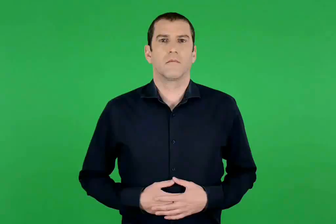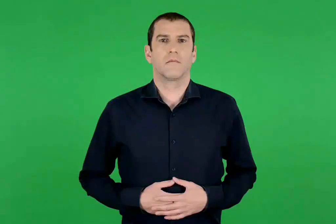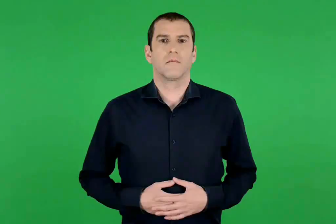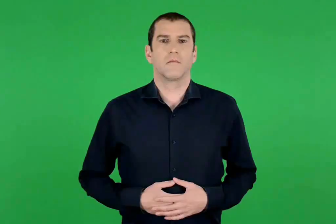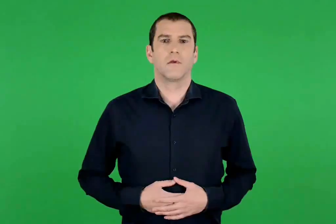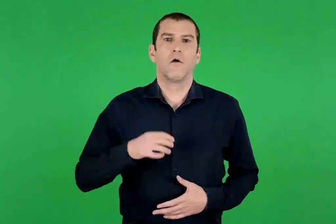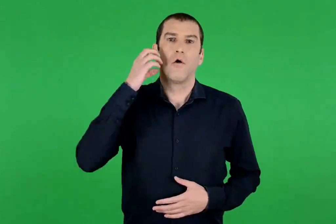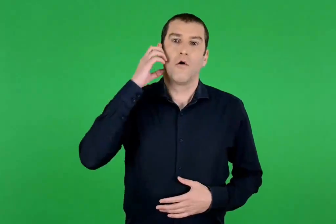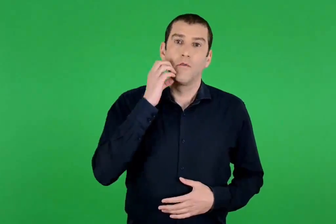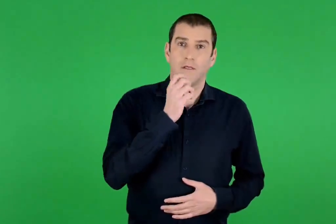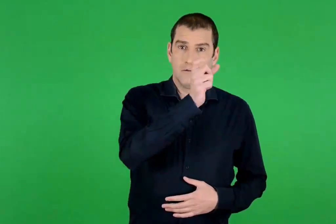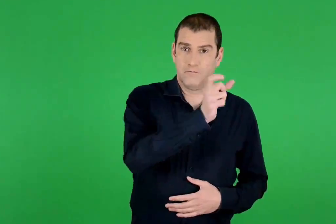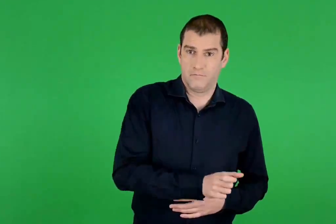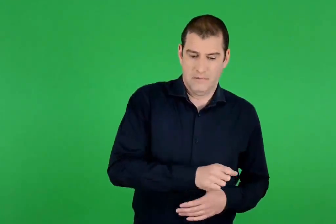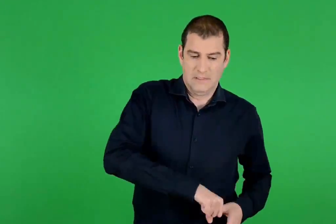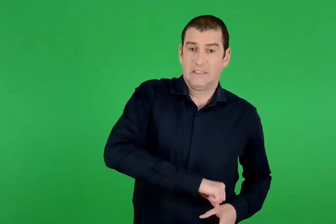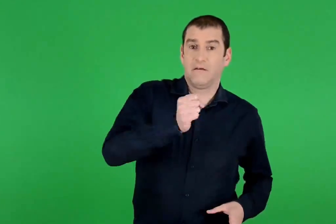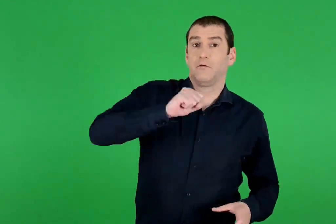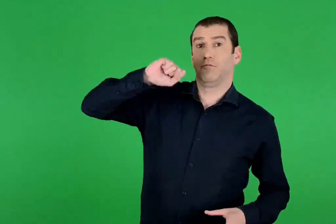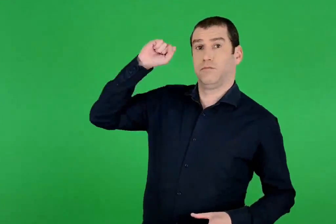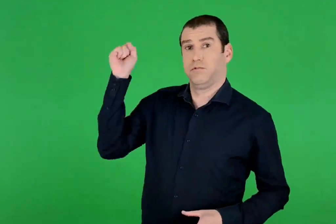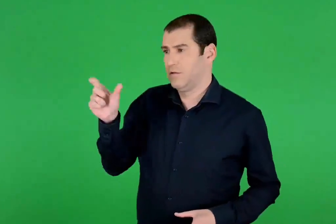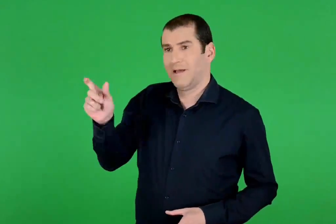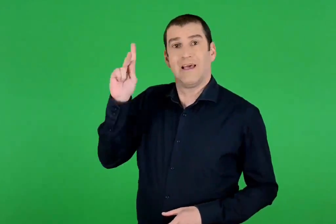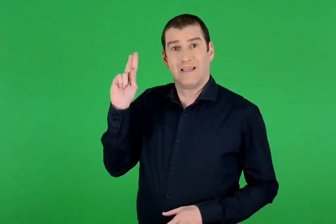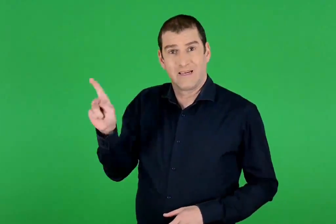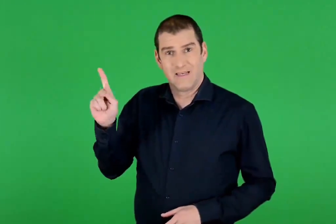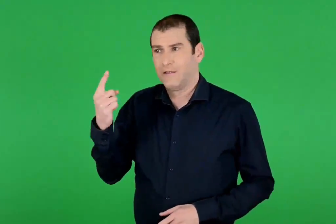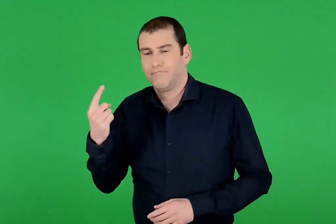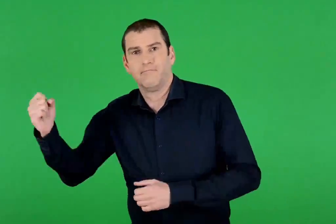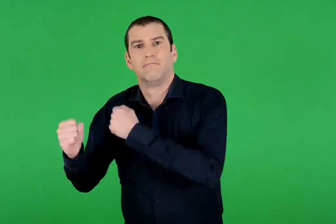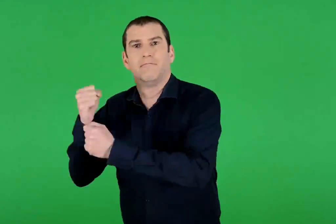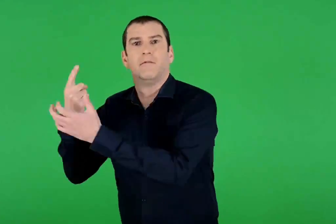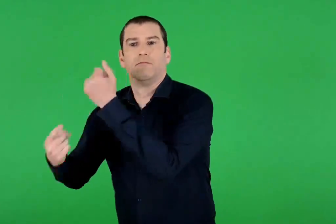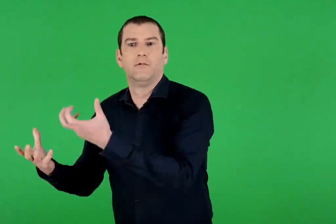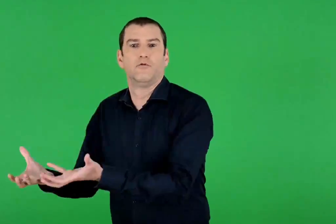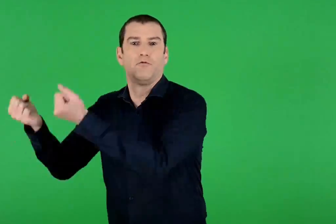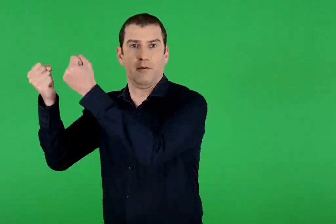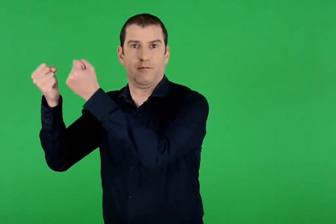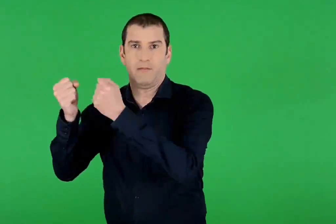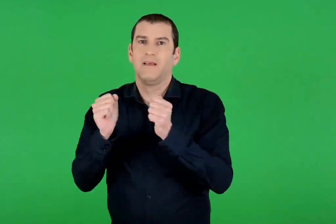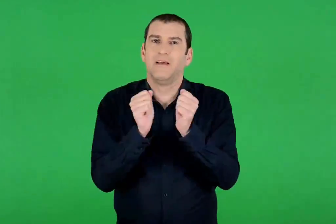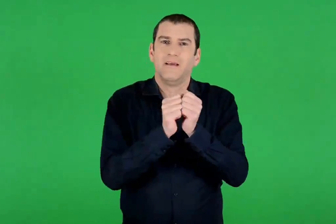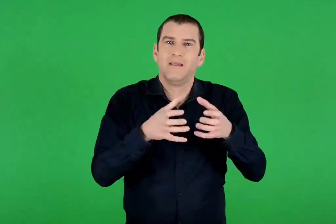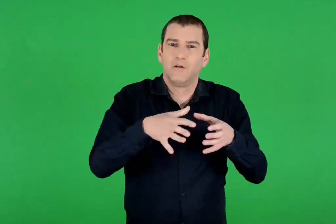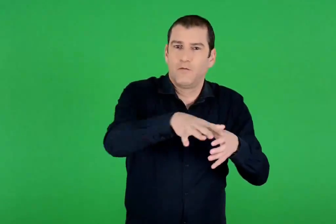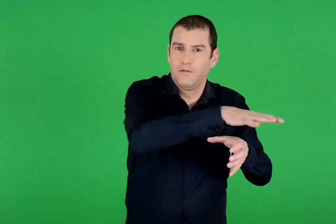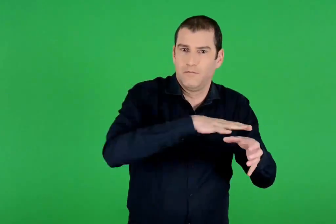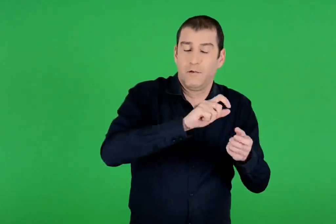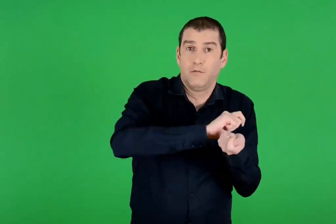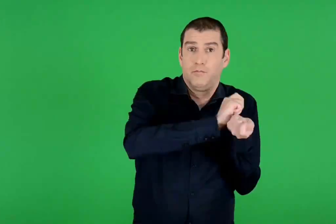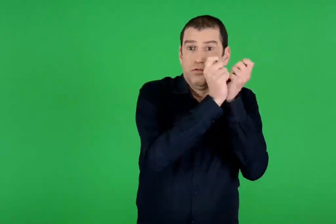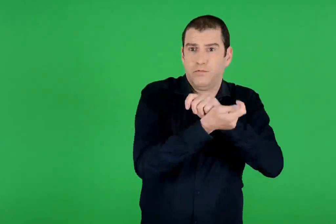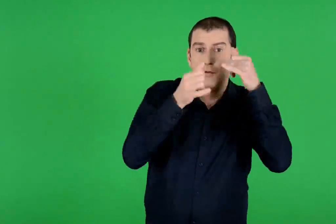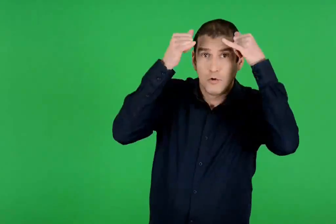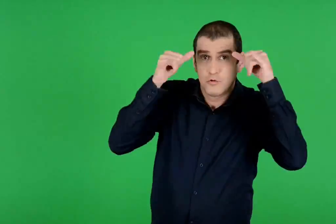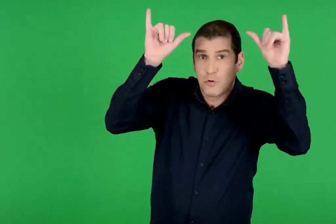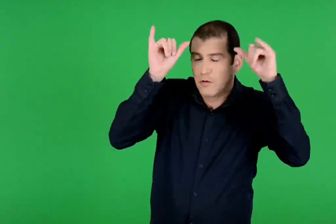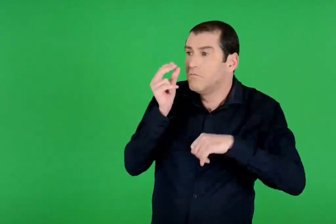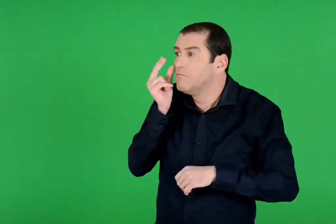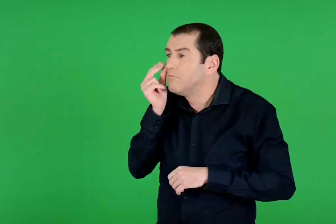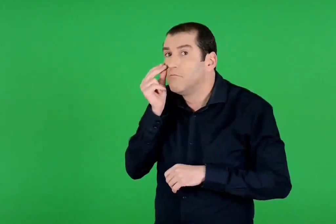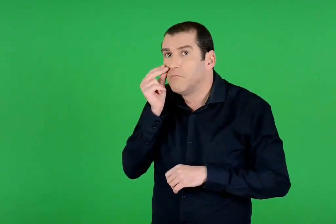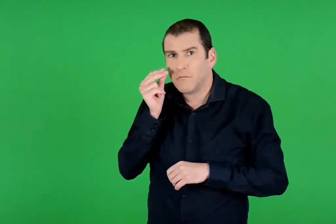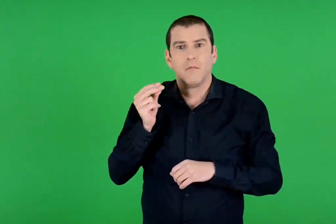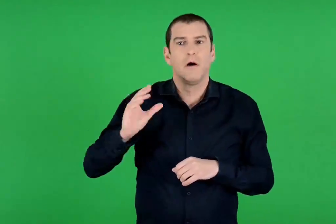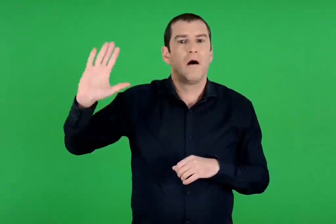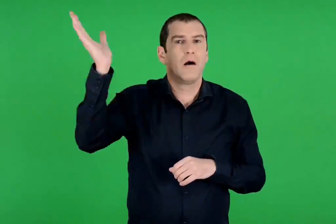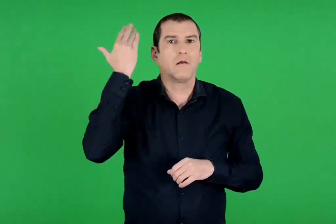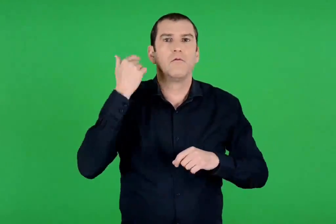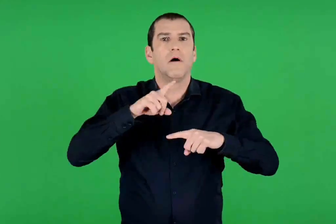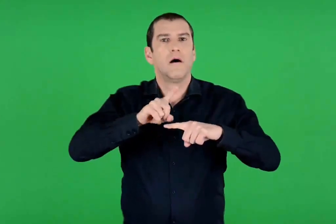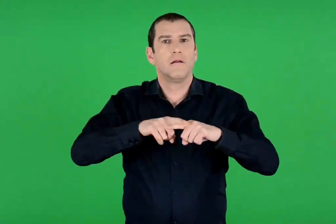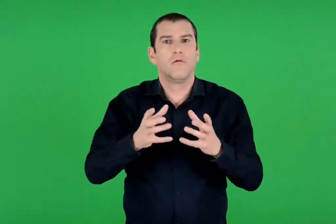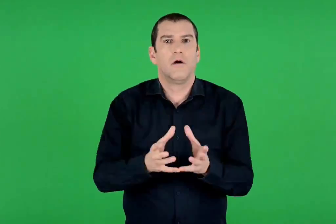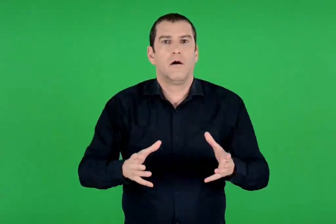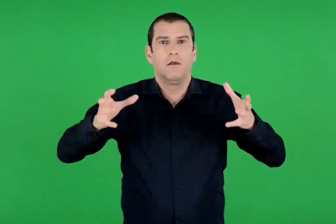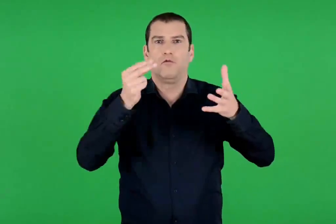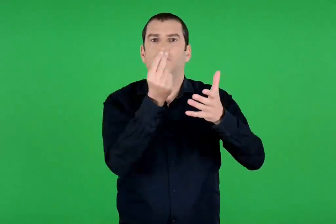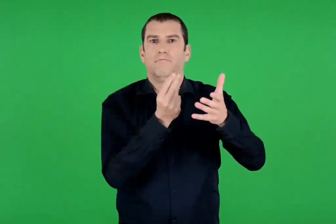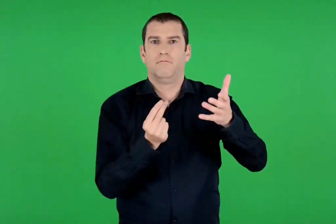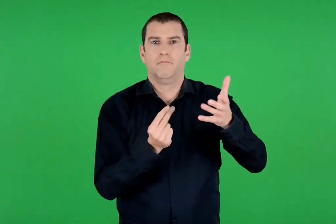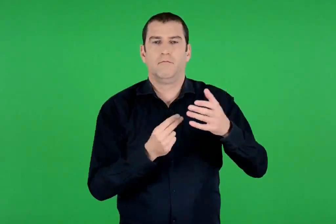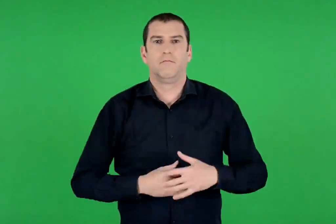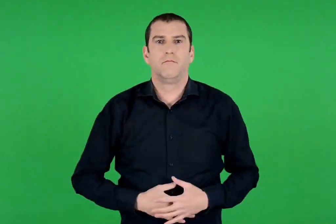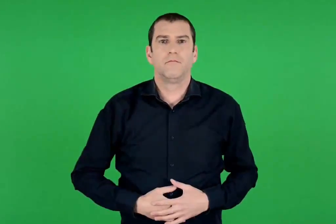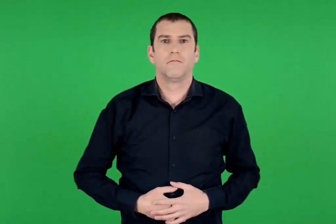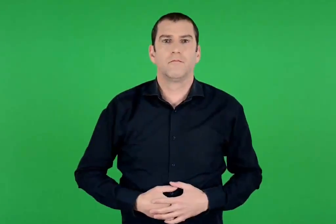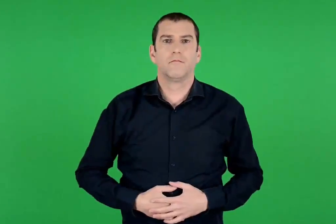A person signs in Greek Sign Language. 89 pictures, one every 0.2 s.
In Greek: ο οδυσσέας ορμά με το ξίφος του στην κίρκη , κι αυτή τρέχει να σωθεί. οι σύντροφοι μεταμορφωμένοι σε ζώα παρακολουθούν. από αρχαίο ελληνικό αγγείο
